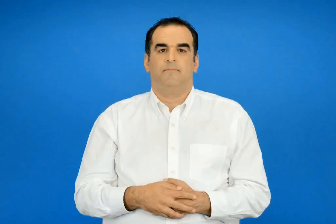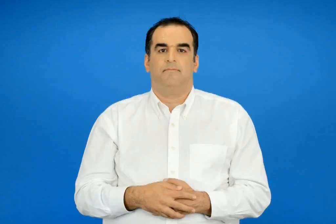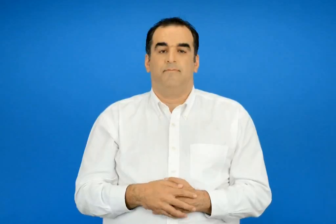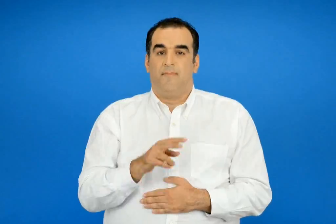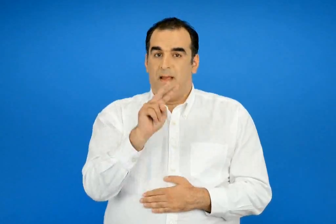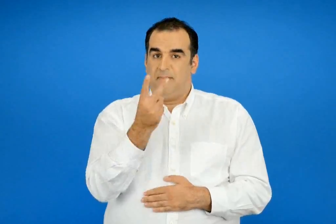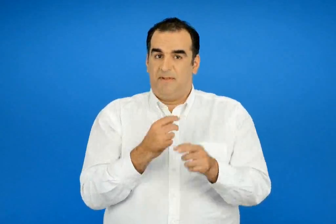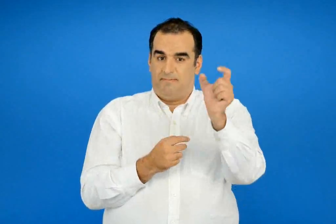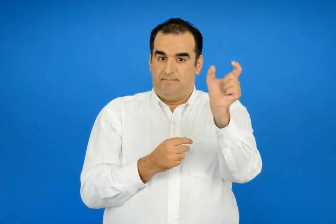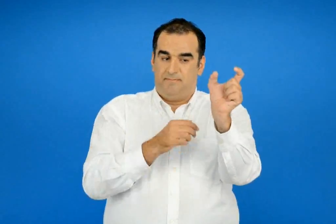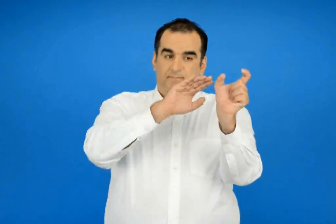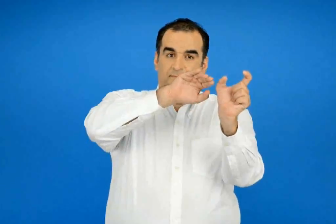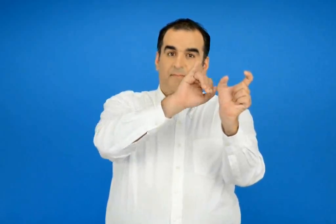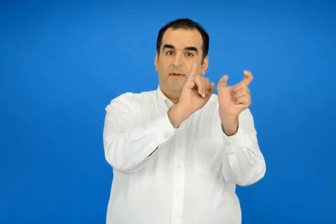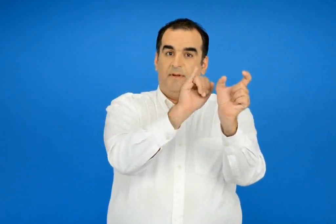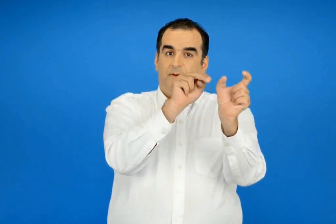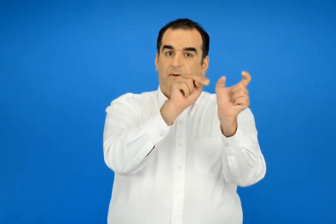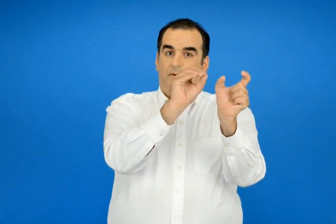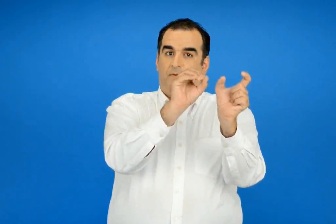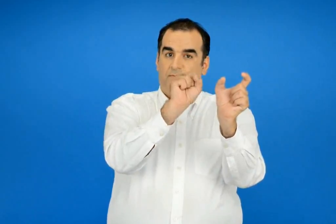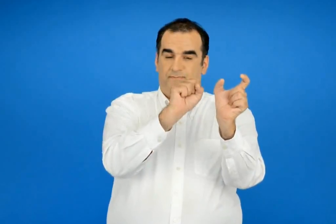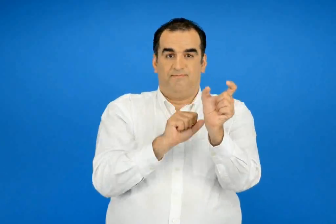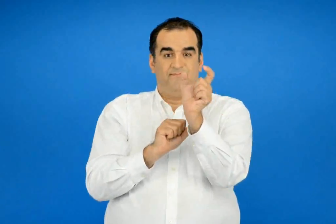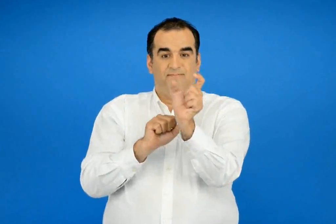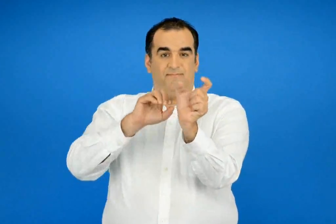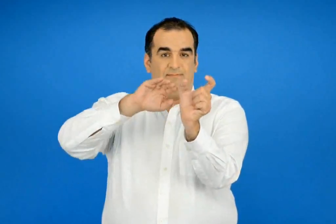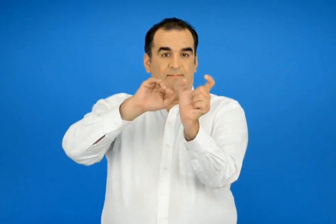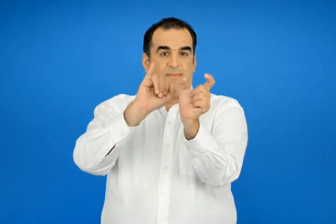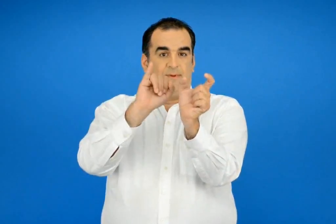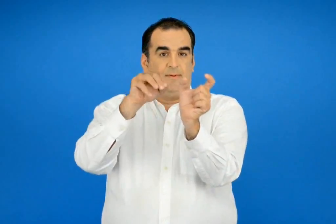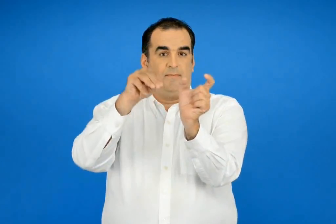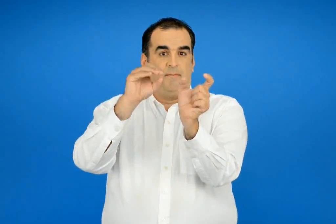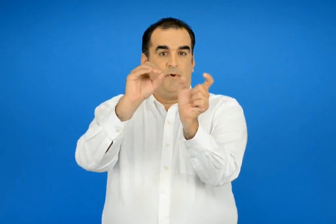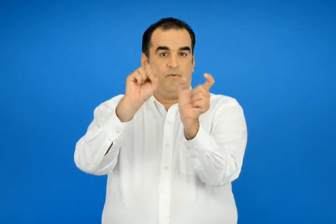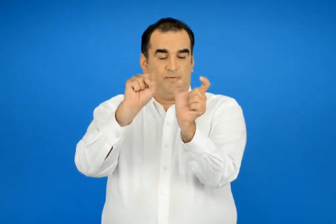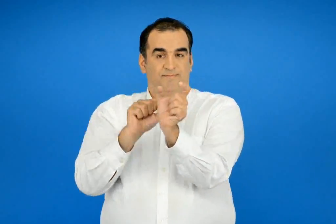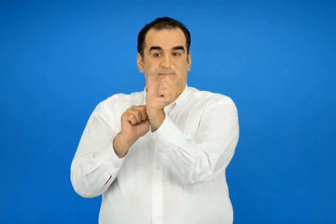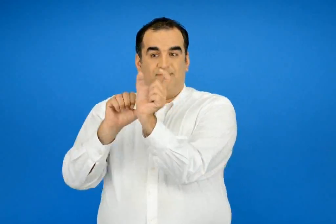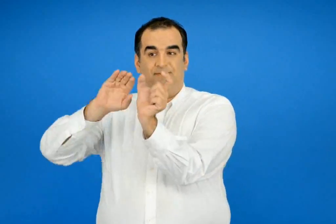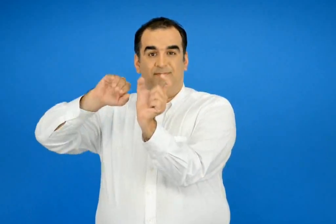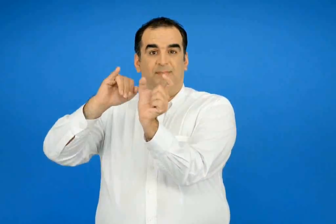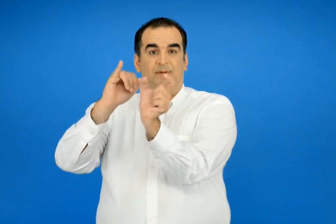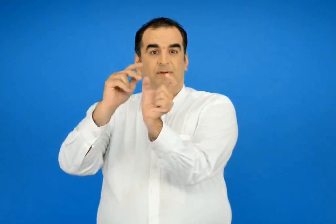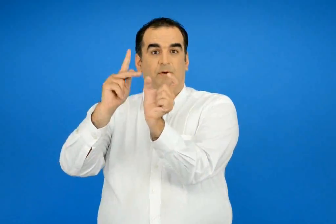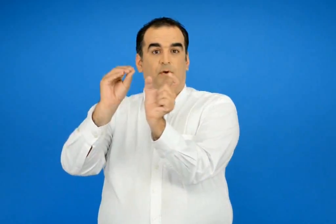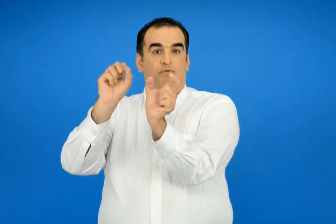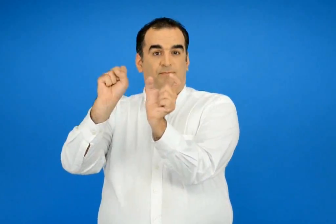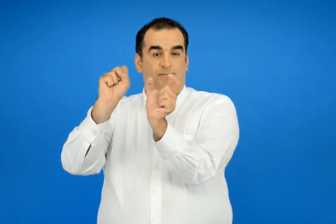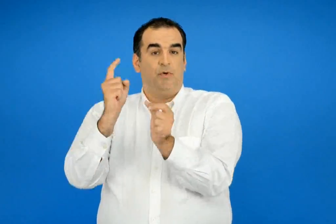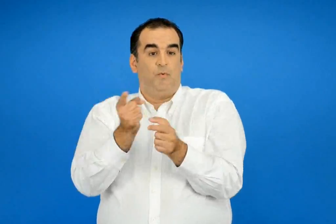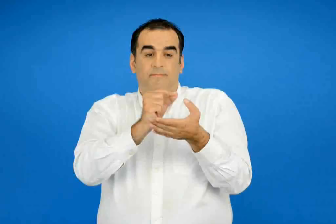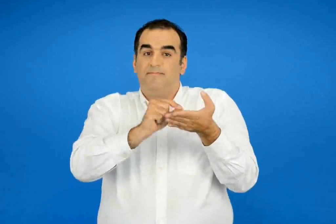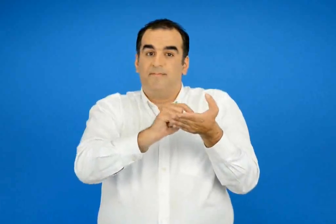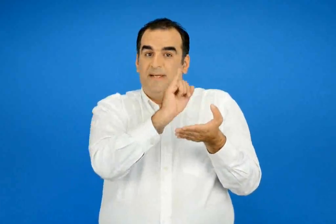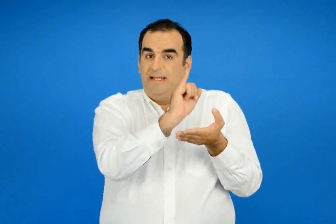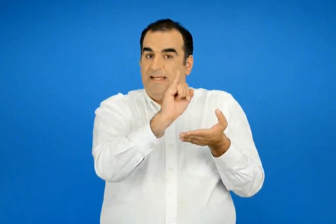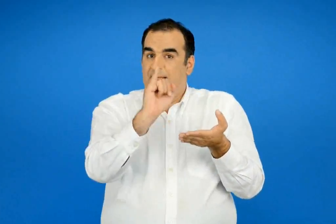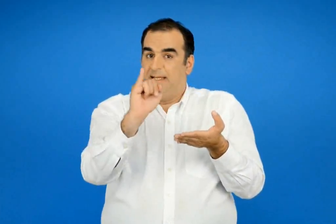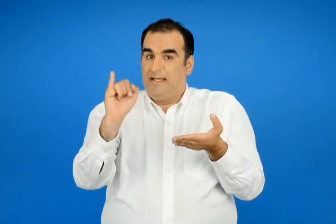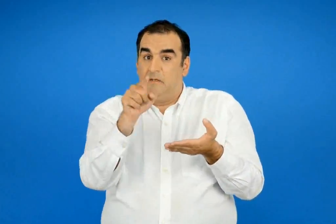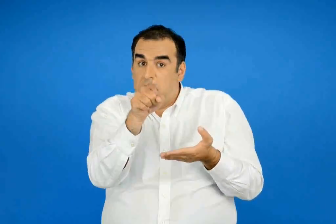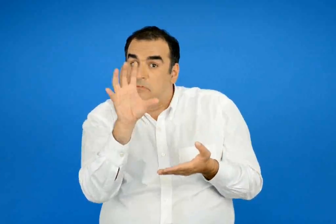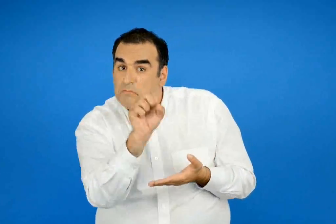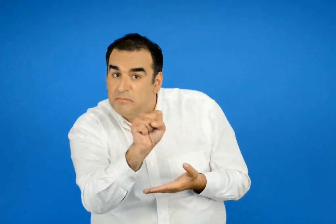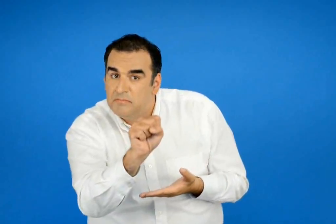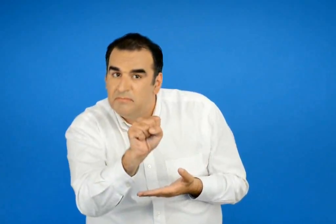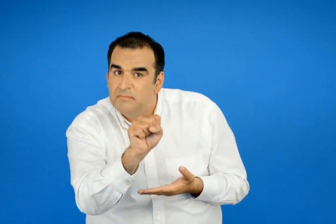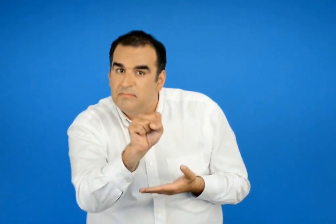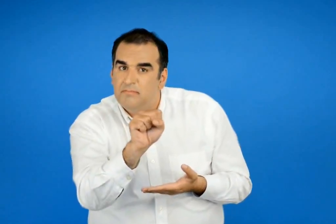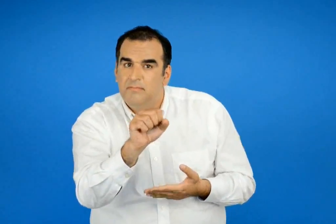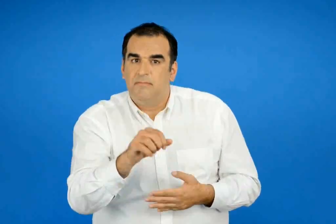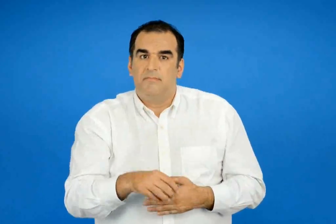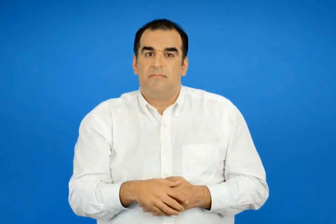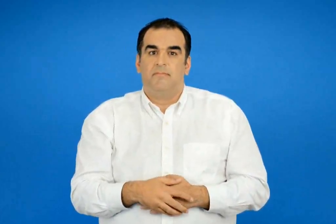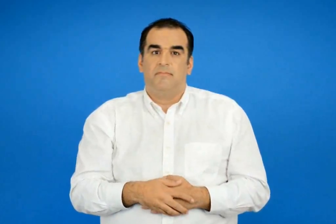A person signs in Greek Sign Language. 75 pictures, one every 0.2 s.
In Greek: παρατήρησες ότι τα επίθετα σε ινος ιμος και ικος γράφονται με γιώτα ;
